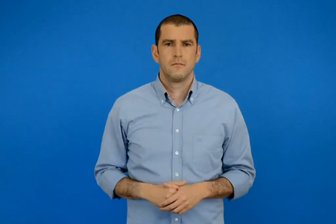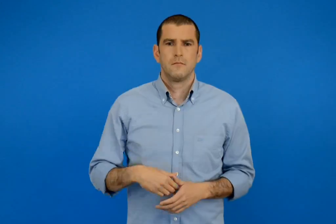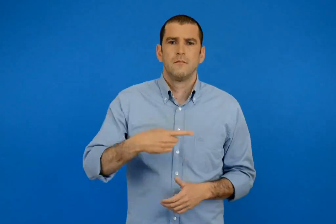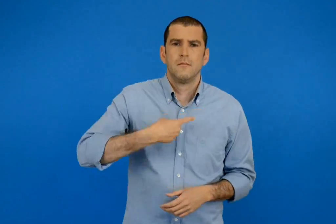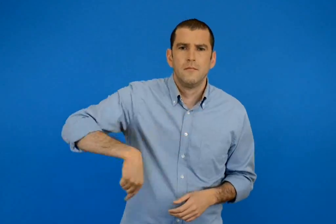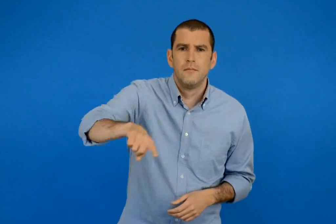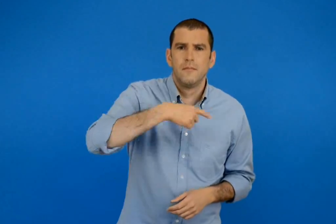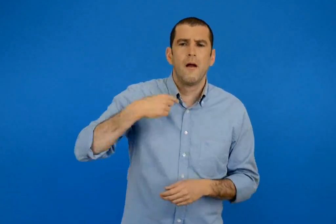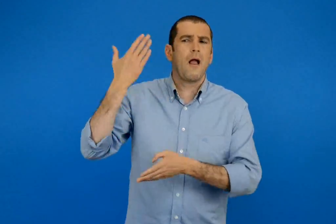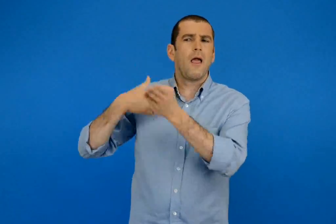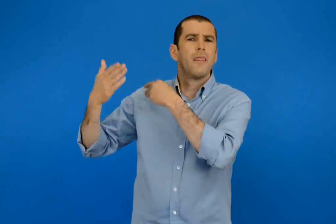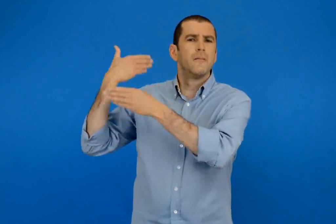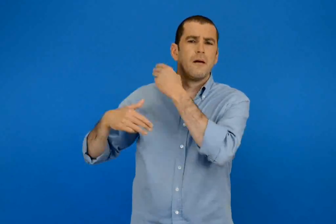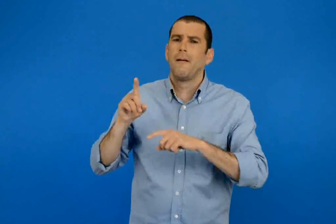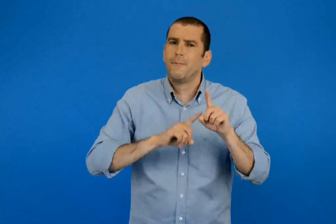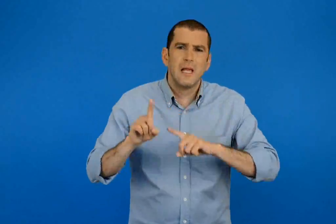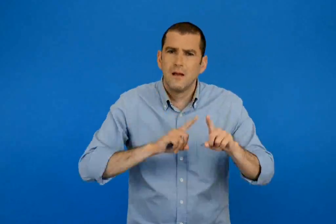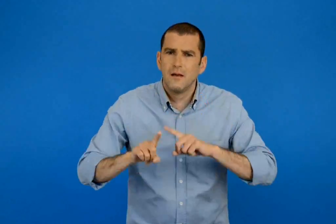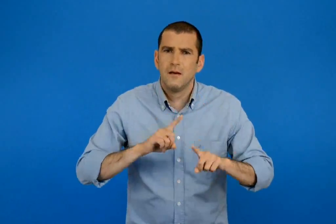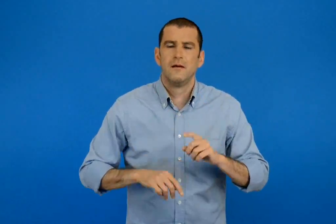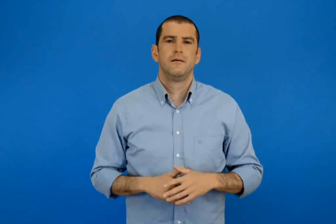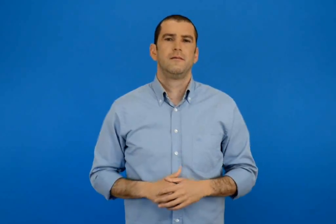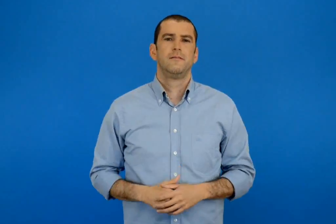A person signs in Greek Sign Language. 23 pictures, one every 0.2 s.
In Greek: ποια έθιμα έχουμε ;
